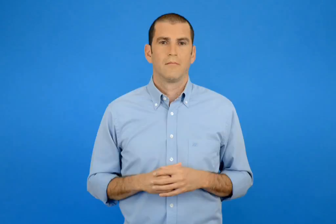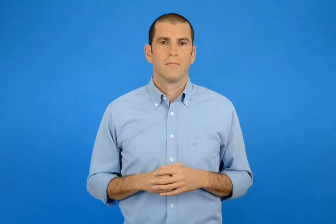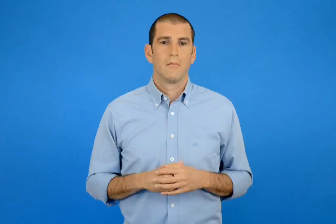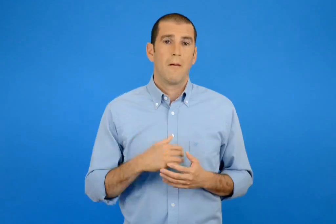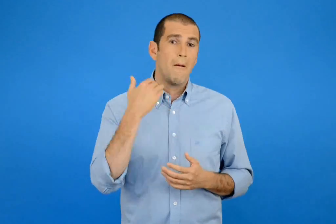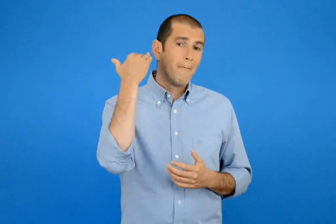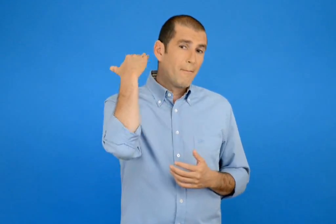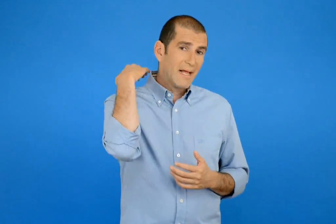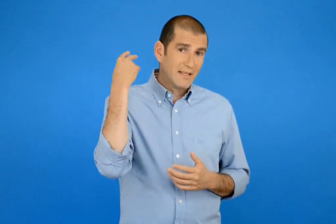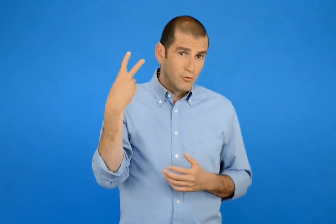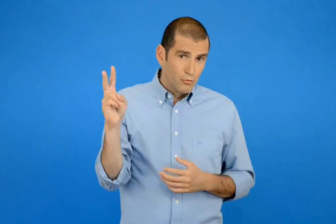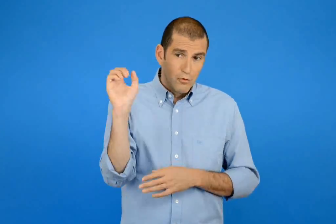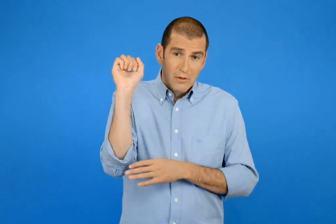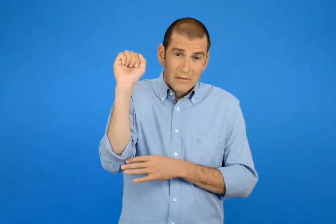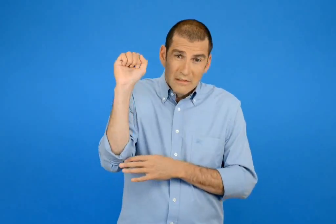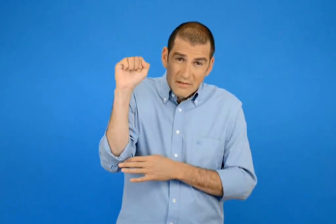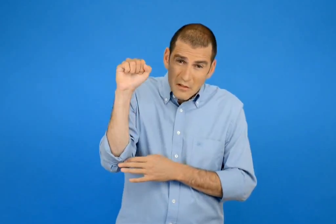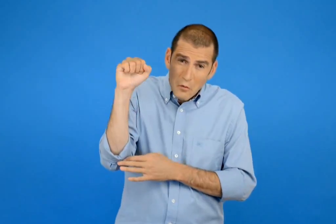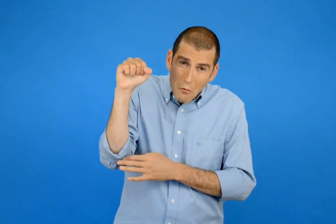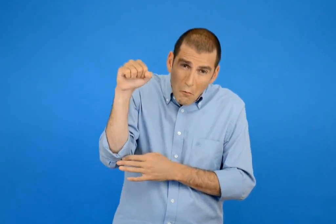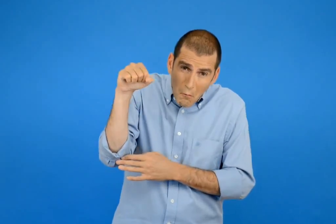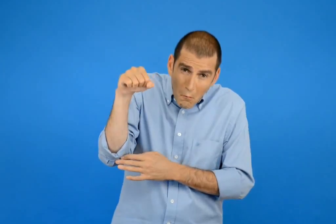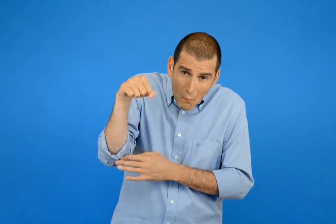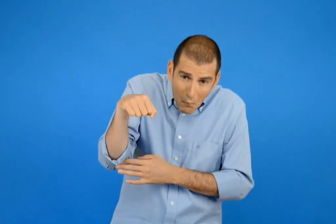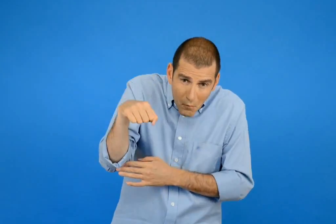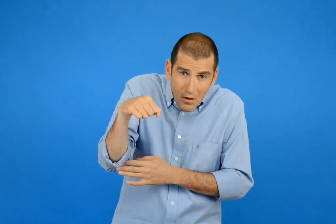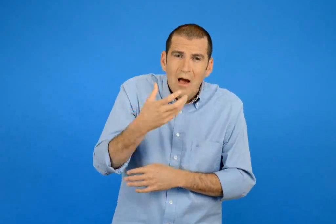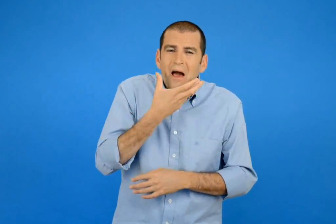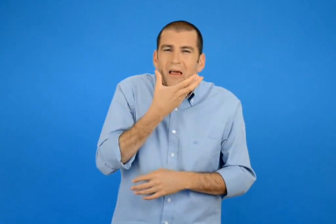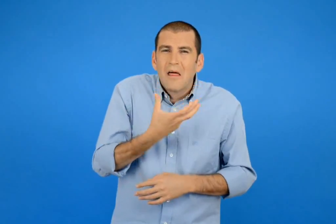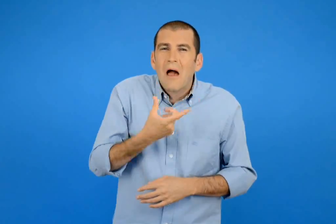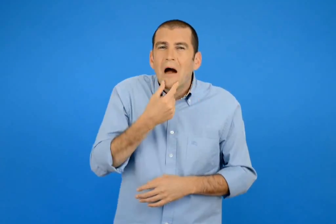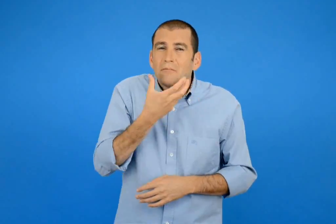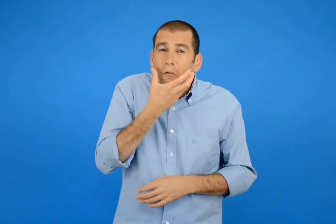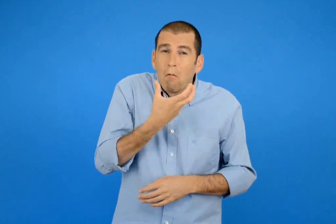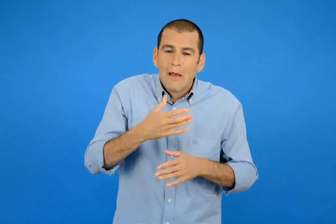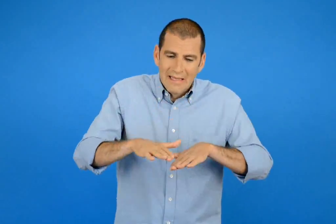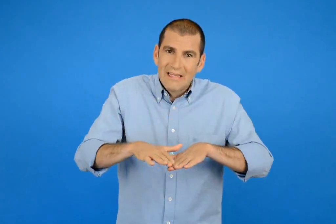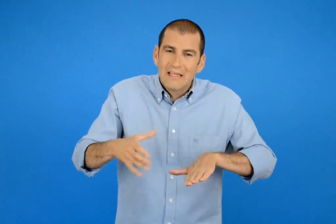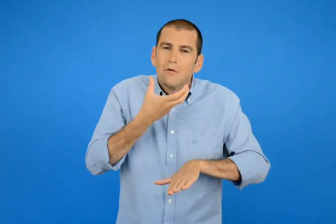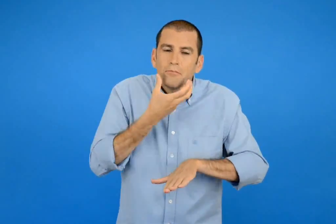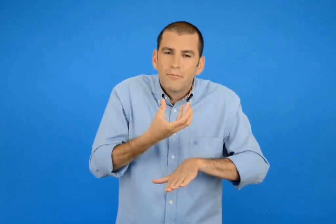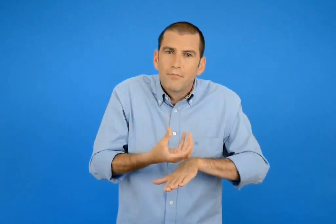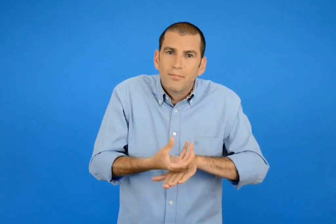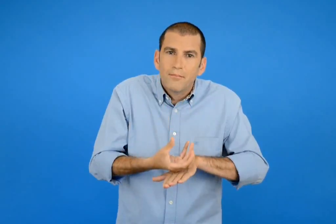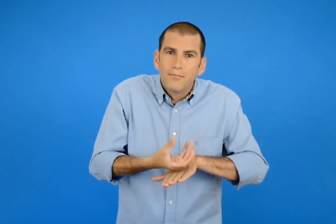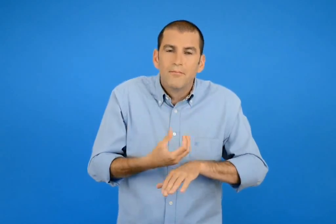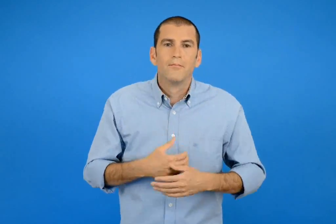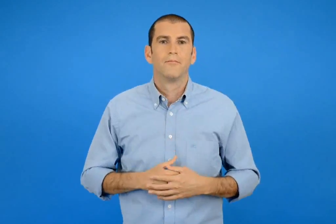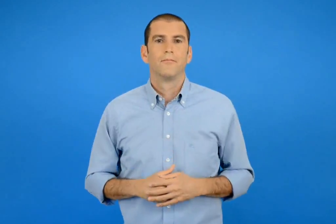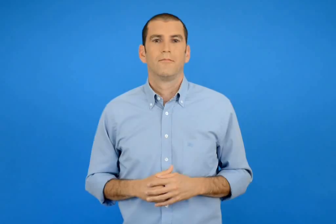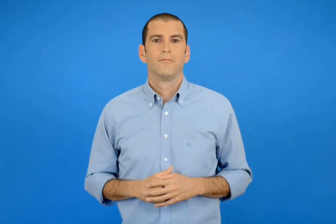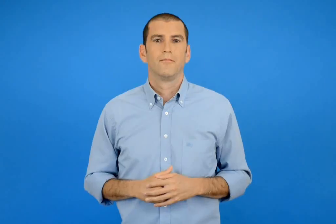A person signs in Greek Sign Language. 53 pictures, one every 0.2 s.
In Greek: η πλάτη του ήταν σκυφτή τόσο σκυφτή που η άσπρη του γενειάδα άγγιζε τη γη
